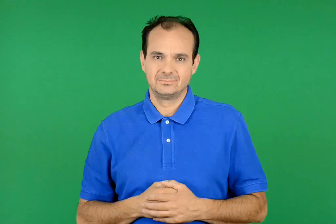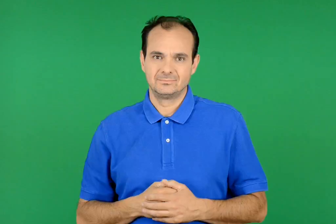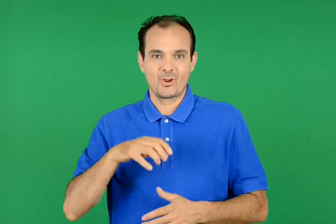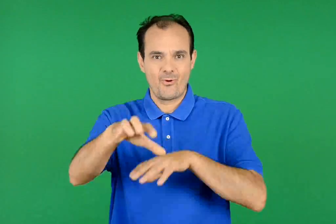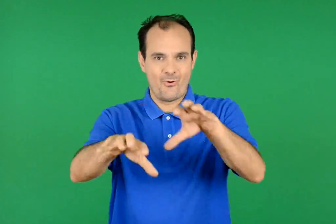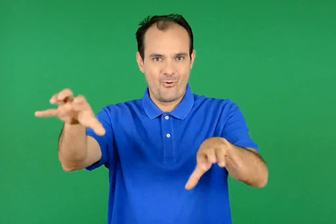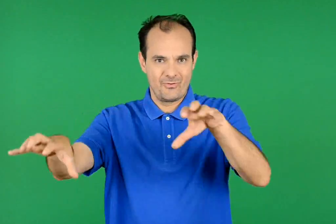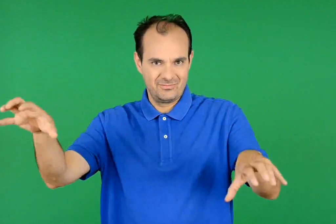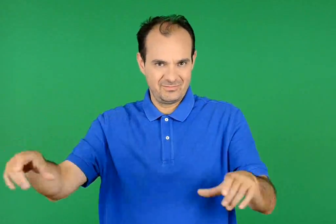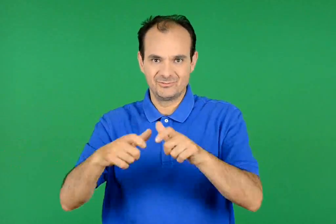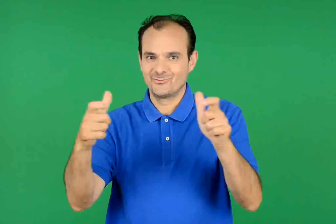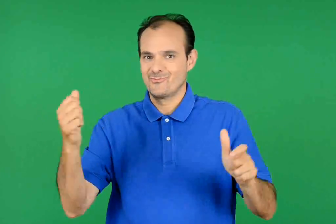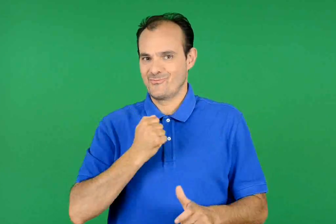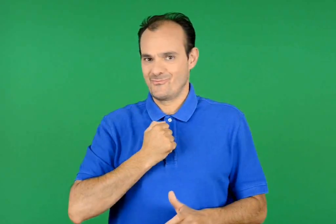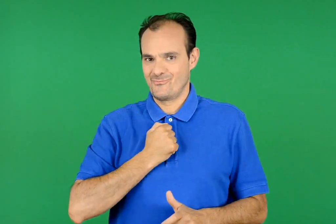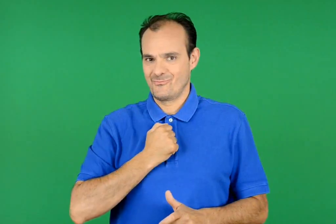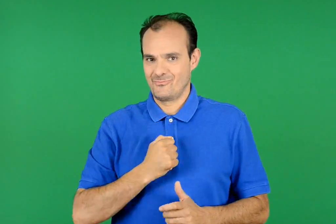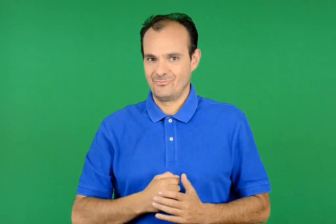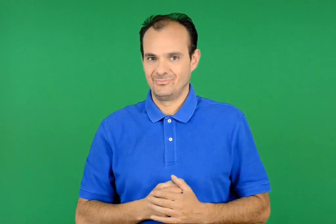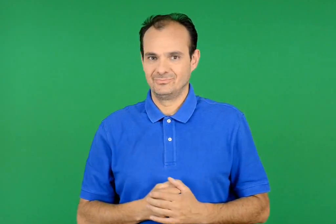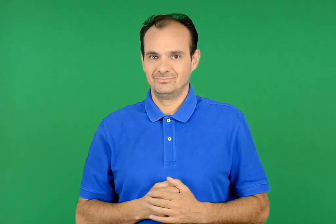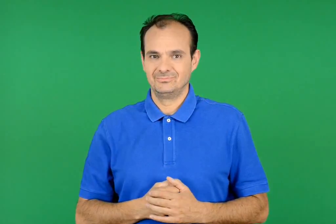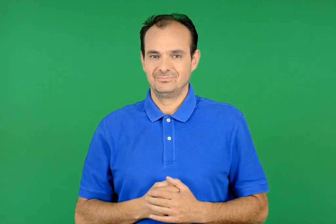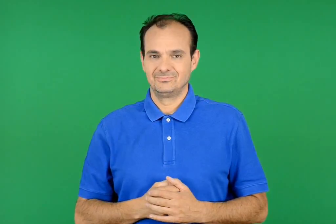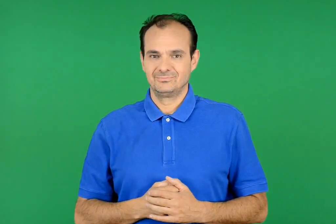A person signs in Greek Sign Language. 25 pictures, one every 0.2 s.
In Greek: οι χώροι του σχολείου μου
